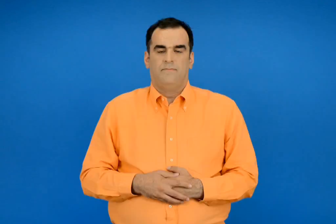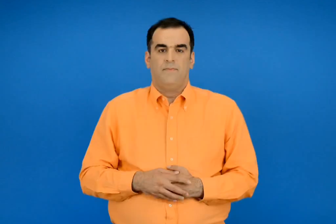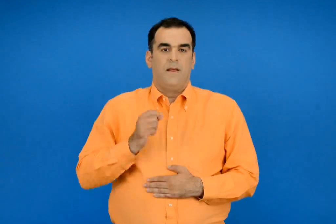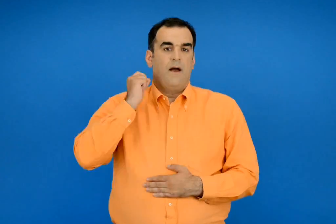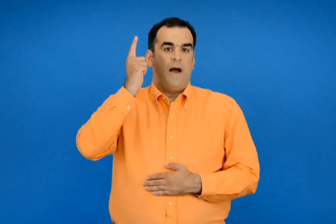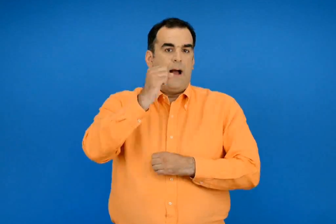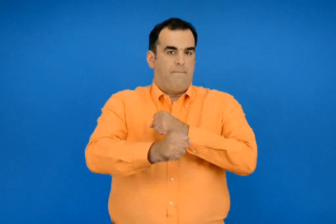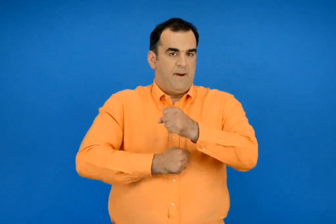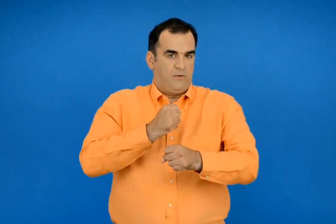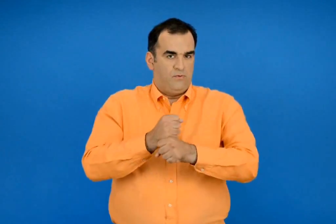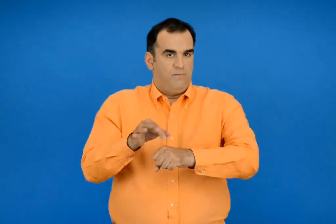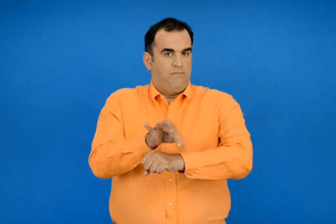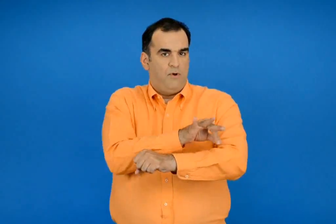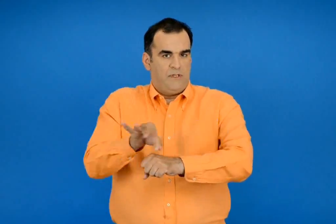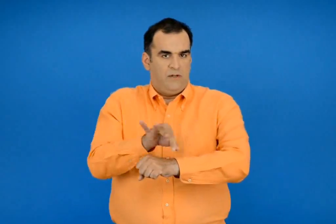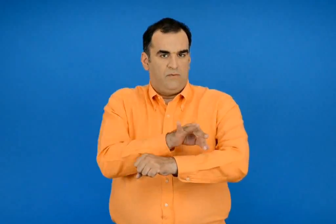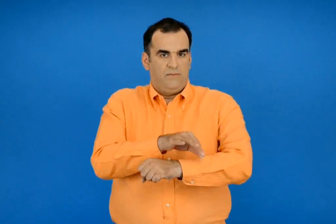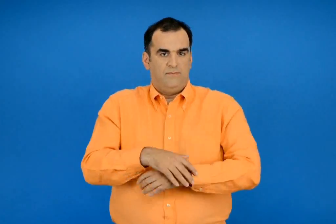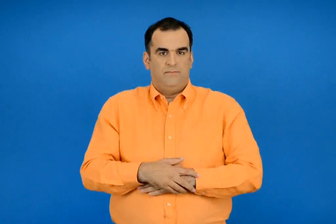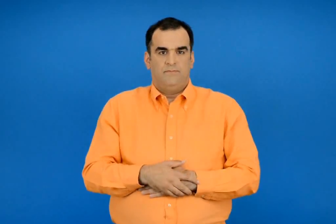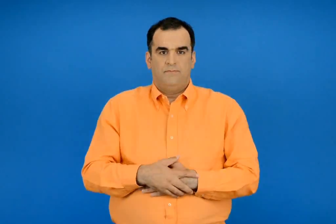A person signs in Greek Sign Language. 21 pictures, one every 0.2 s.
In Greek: επέτειος πολυτεχνείου
